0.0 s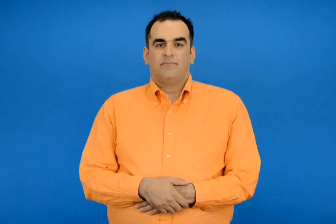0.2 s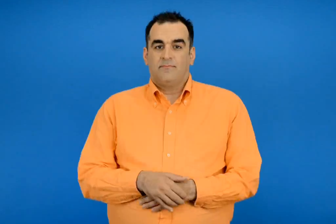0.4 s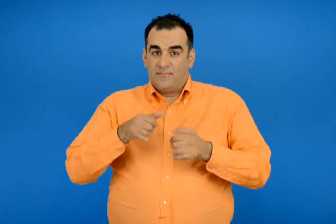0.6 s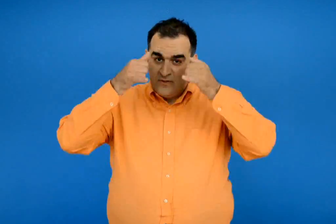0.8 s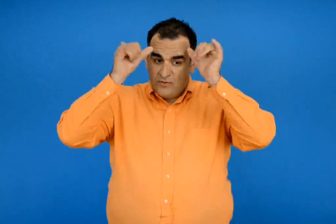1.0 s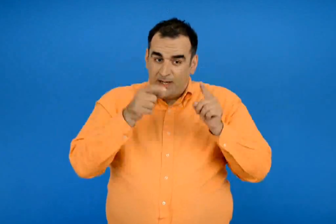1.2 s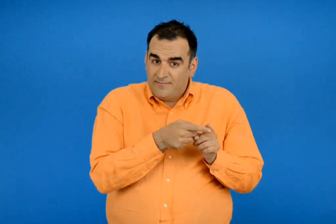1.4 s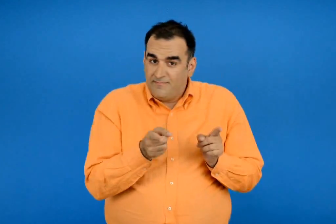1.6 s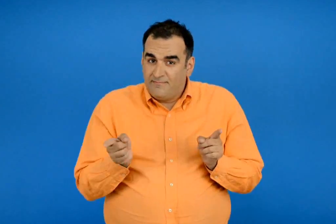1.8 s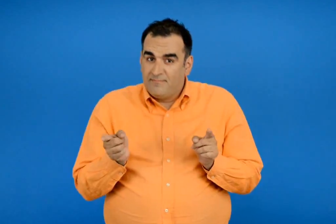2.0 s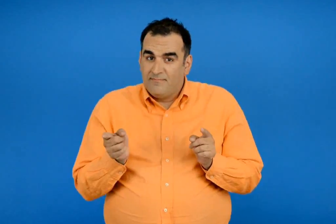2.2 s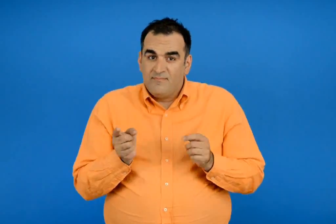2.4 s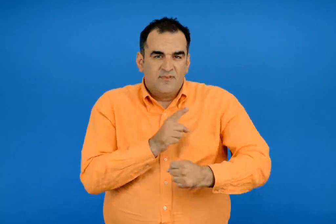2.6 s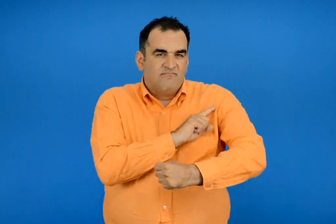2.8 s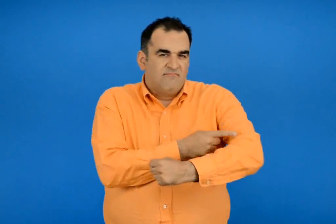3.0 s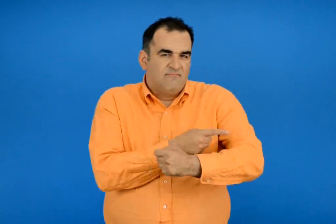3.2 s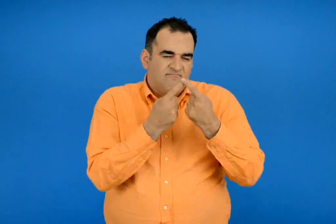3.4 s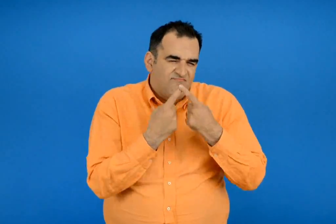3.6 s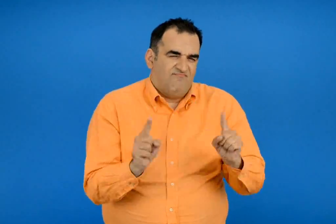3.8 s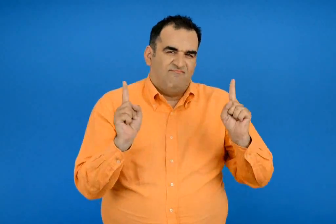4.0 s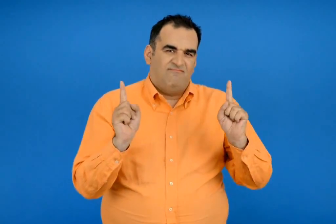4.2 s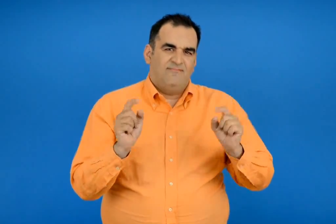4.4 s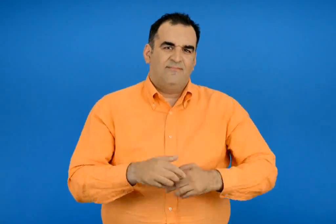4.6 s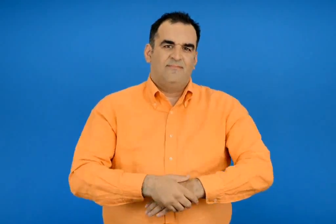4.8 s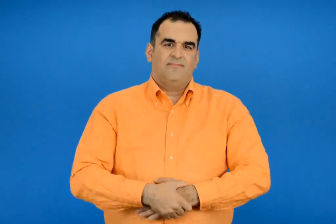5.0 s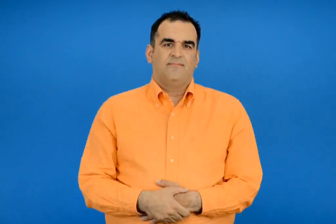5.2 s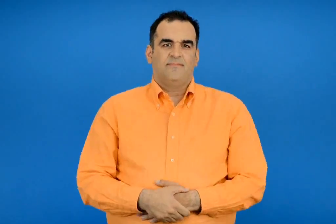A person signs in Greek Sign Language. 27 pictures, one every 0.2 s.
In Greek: τα ζώα έχουν ιδιαίτερα χαρίσματα
